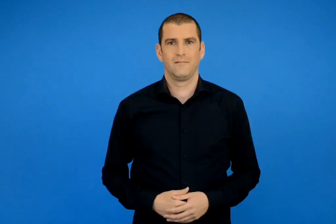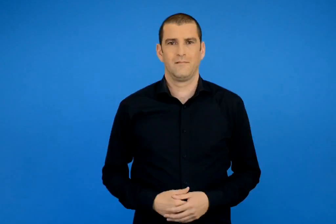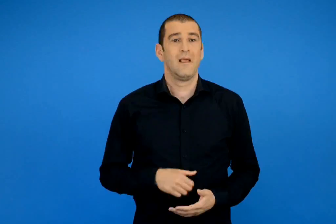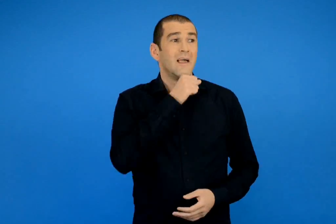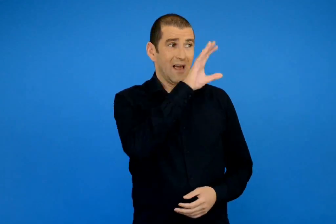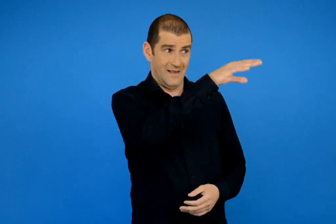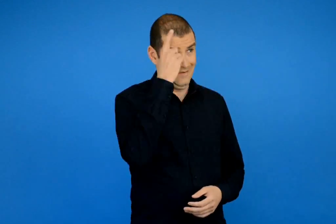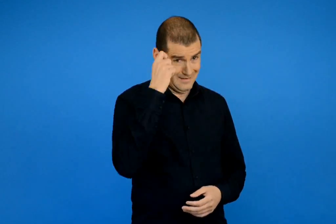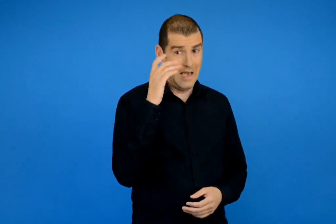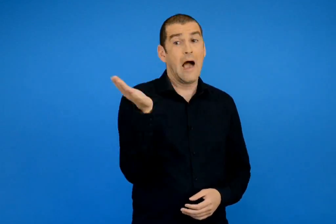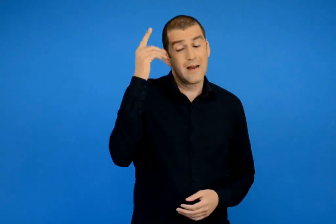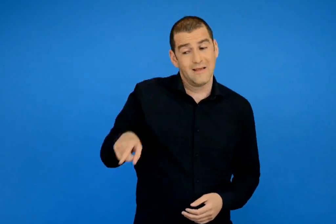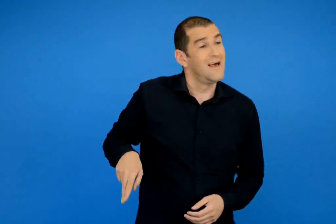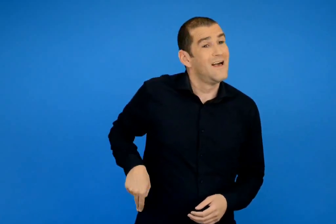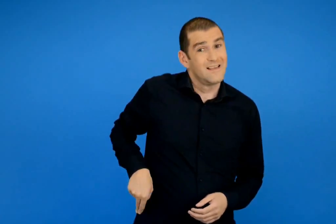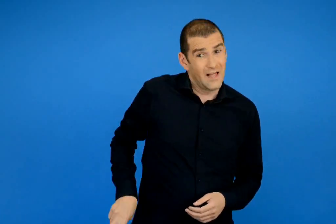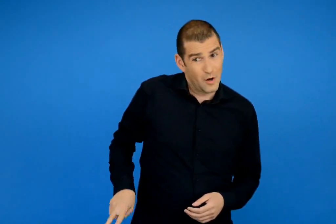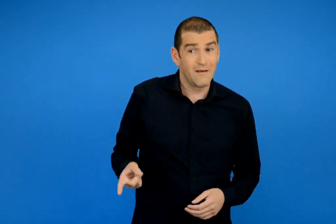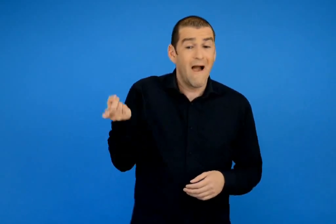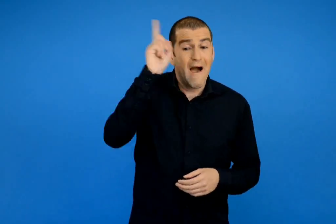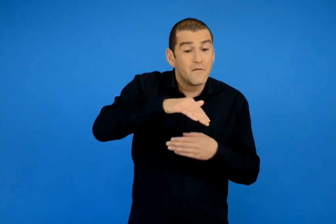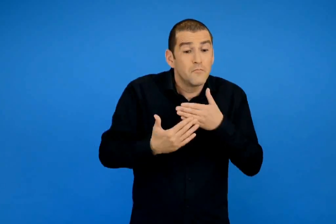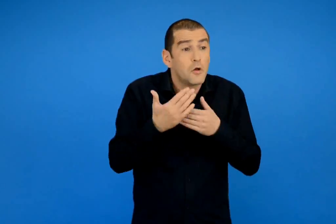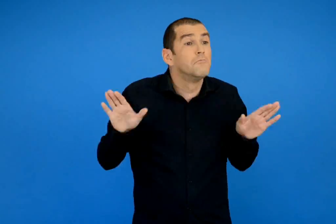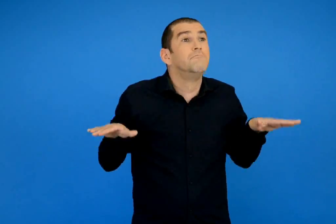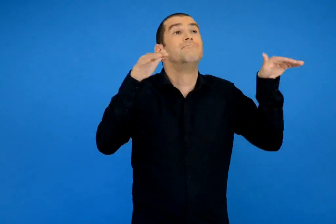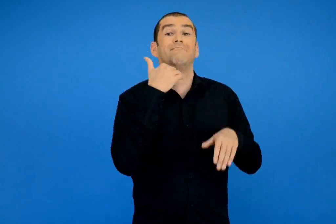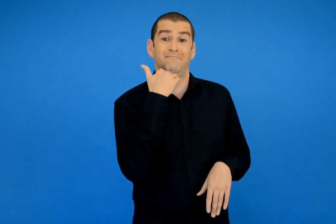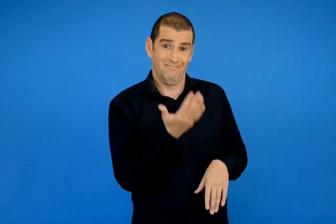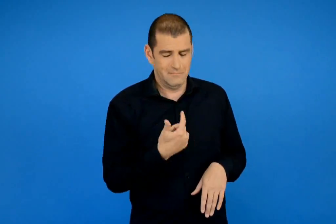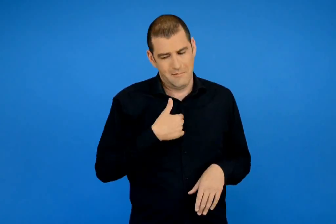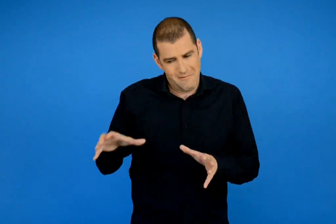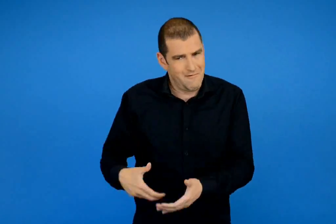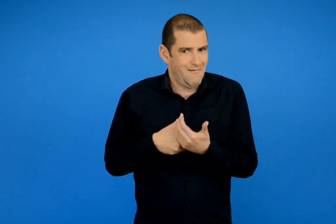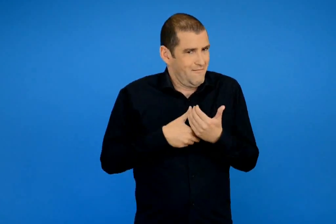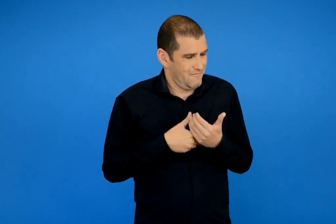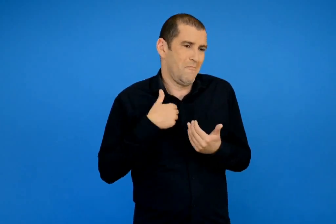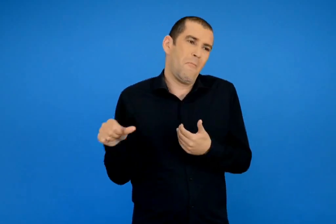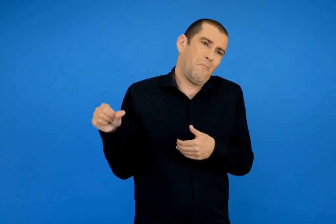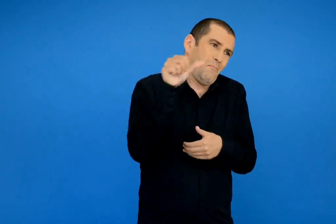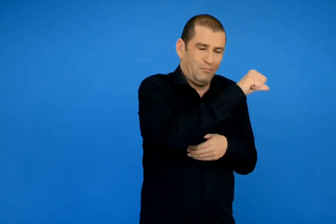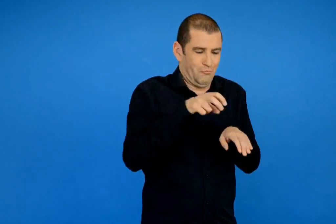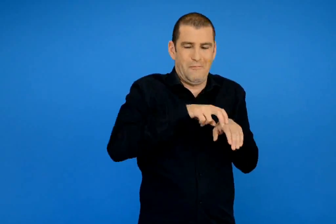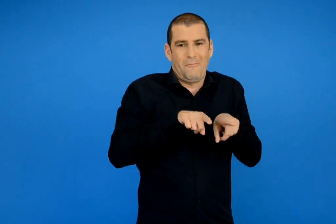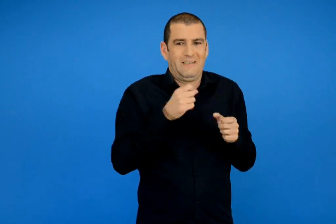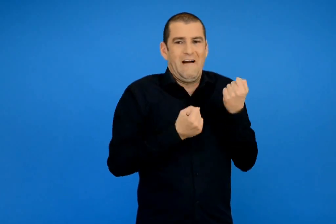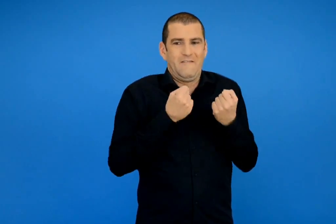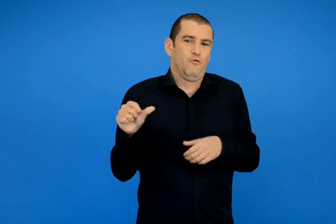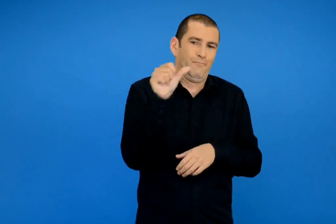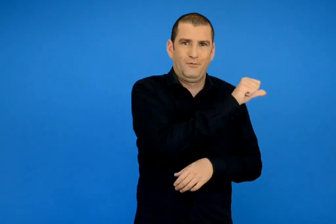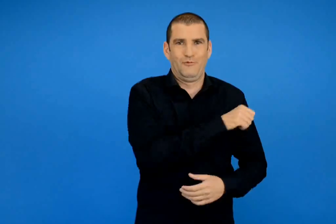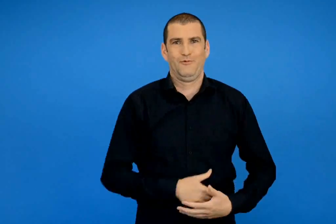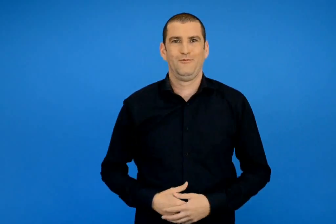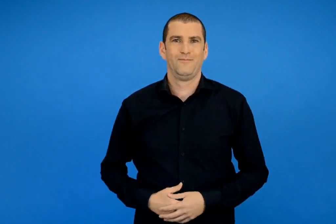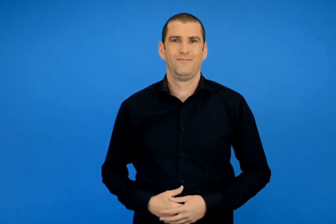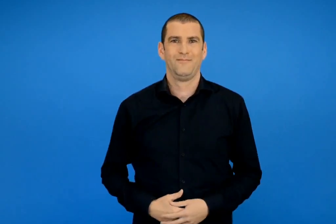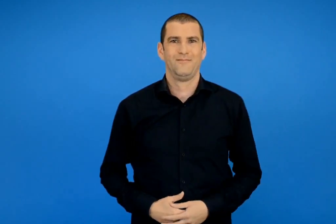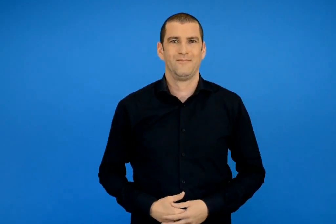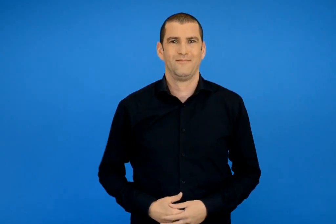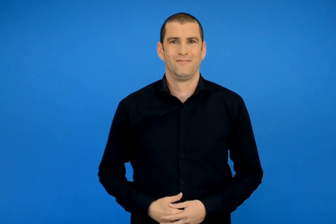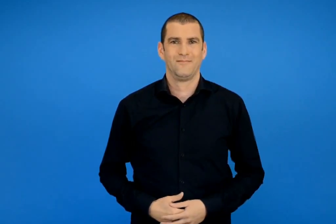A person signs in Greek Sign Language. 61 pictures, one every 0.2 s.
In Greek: ξέρεις γιαγιάκα αν το χελιδονάκι δεν μπορέσει να πετάξει ως αύριο το πρωί που θα φύγουμε θα το κρατήσω στην αγκαλιά μου και θα το πάρω μαζί μου μέσα στο αυτοκίνητο
